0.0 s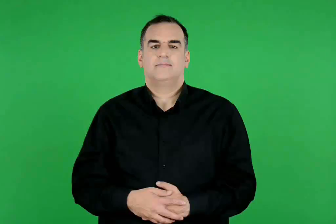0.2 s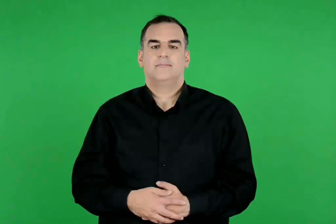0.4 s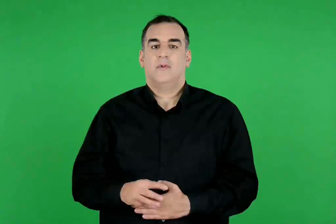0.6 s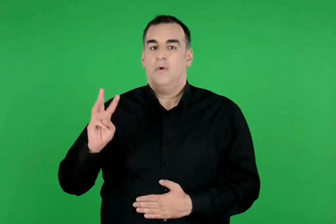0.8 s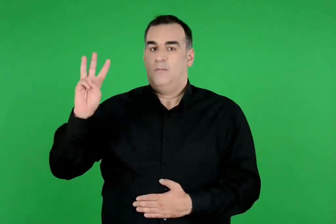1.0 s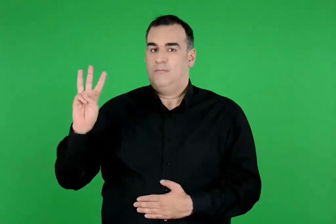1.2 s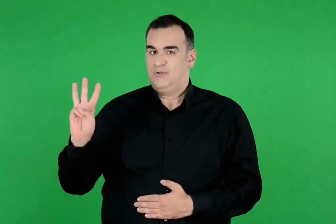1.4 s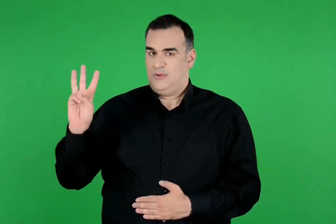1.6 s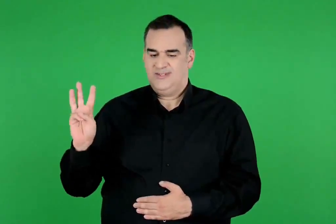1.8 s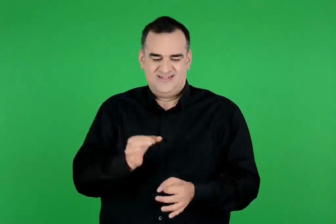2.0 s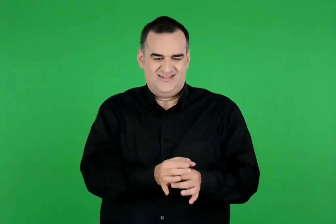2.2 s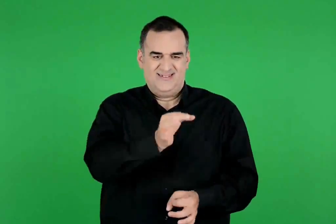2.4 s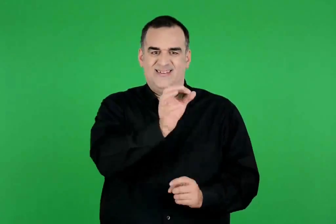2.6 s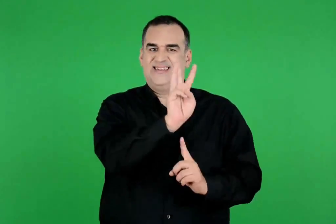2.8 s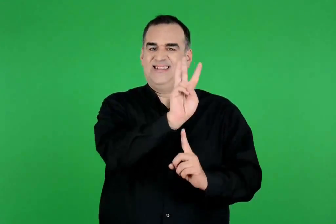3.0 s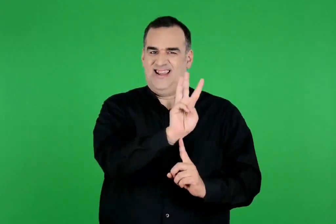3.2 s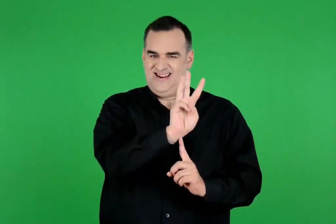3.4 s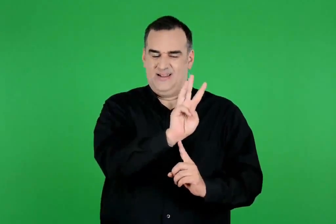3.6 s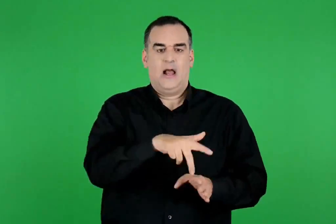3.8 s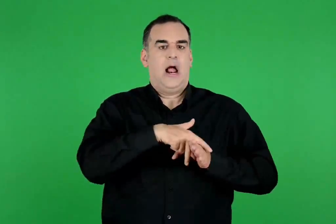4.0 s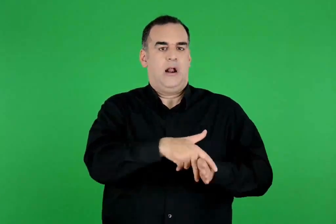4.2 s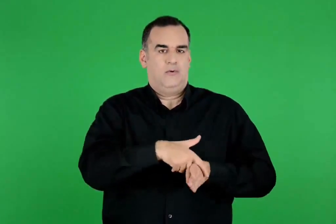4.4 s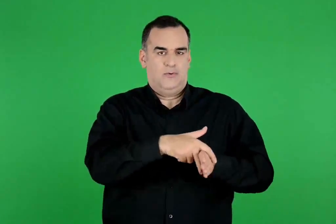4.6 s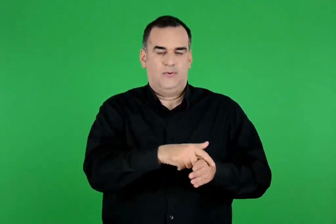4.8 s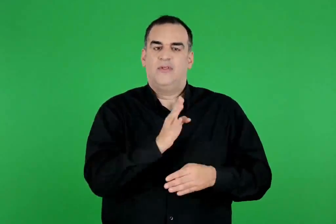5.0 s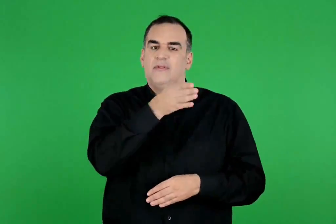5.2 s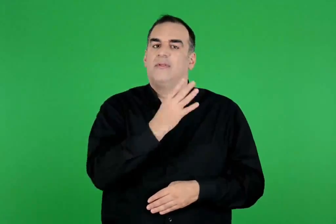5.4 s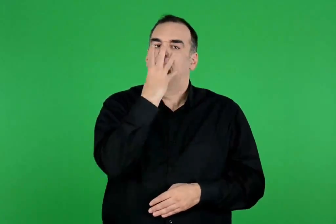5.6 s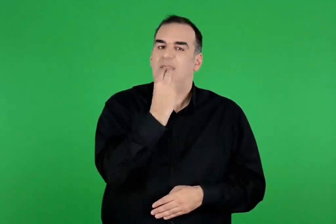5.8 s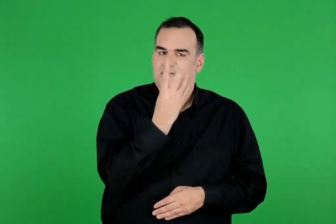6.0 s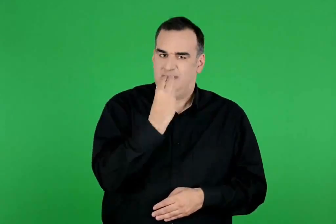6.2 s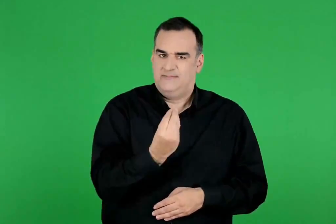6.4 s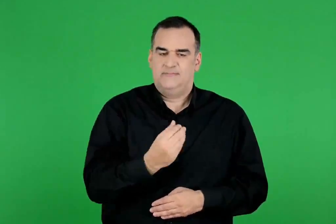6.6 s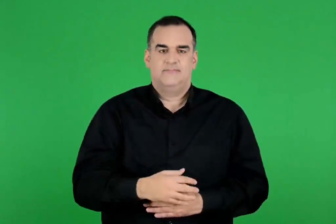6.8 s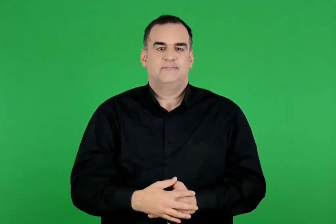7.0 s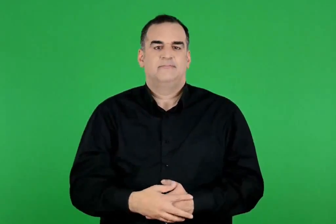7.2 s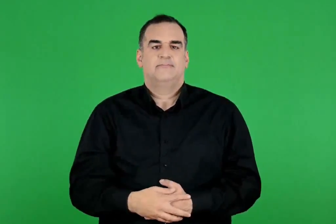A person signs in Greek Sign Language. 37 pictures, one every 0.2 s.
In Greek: ποσειδώνας τρίαινα , άλογο , δελφίνια
